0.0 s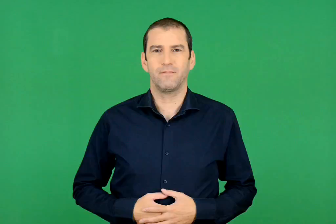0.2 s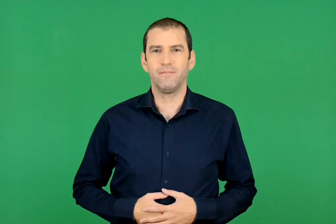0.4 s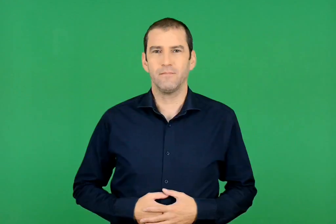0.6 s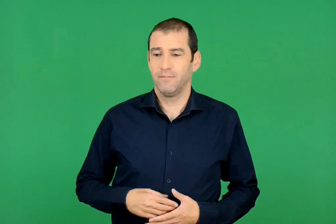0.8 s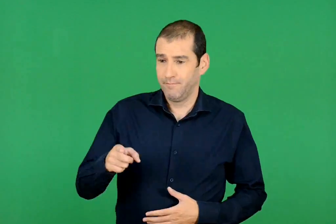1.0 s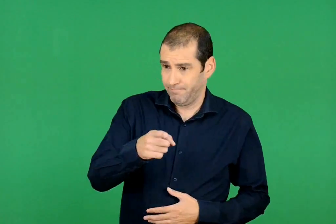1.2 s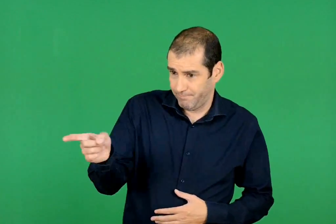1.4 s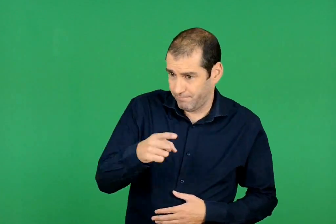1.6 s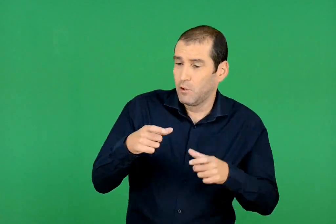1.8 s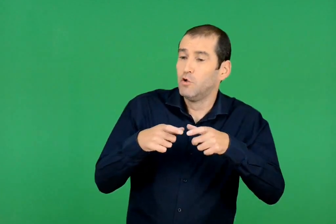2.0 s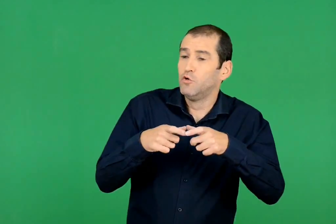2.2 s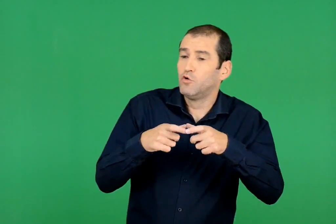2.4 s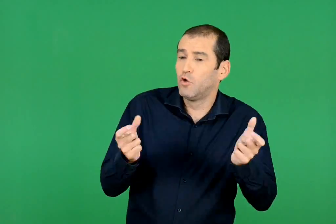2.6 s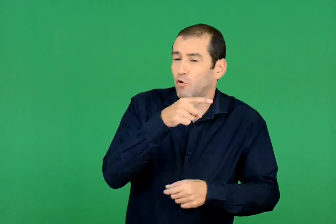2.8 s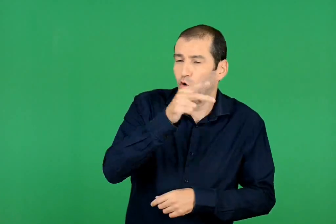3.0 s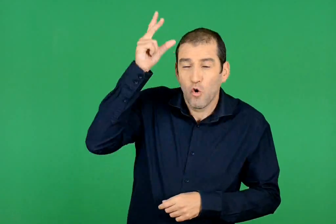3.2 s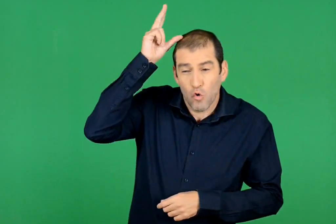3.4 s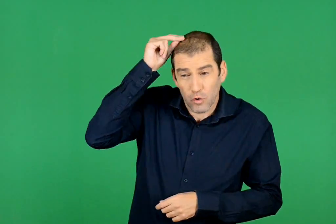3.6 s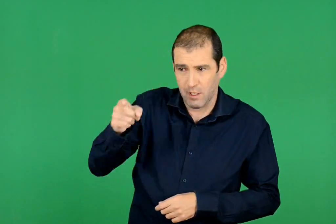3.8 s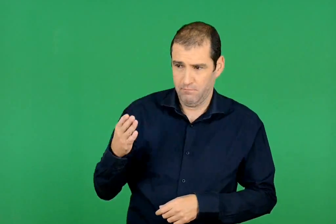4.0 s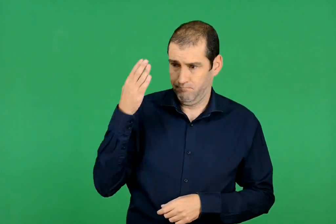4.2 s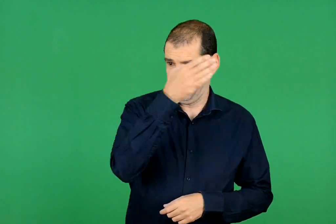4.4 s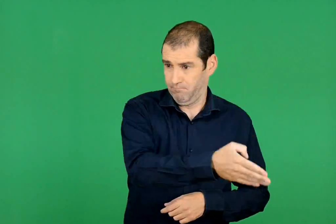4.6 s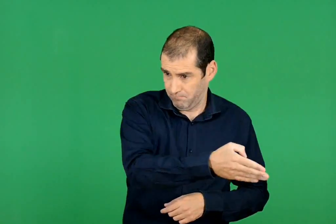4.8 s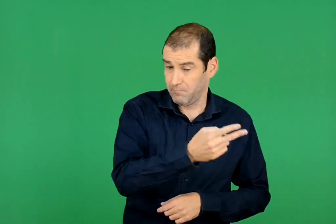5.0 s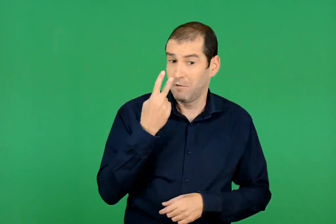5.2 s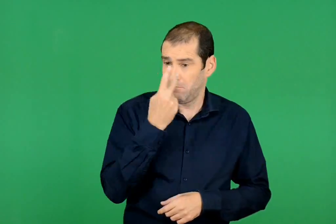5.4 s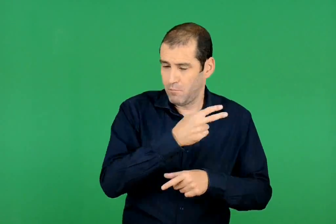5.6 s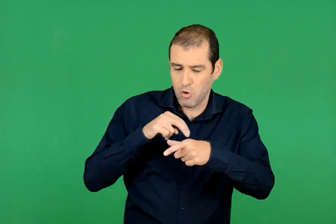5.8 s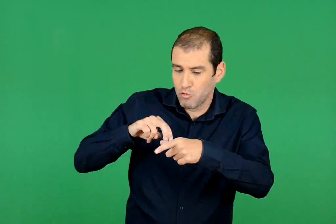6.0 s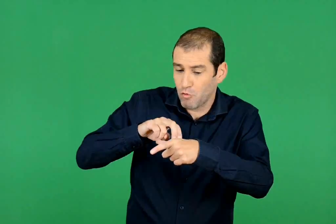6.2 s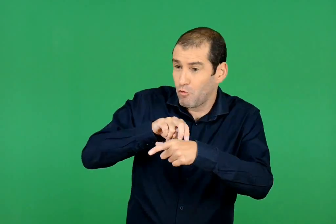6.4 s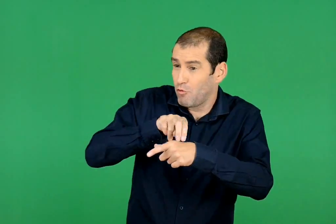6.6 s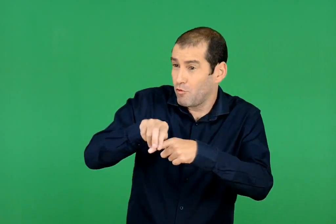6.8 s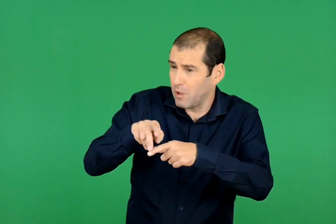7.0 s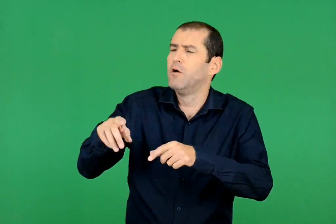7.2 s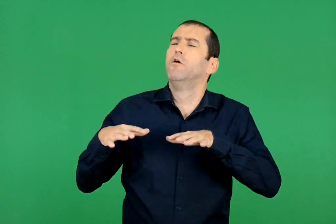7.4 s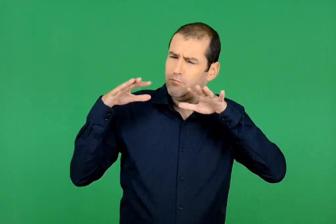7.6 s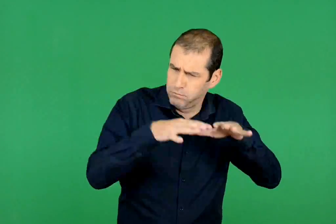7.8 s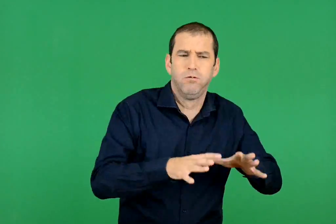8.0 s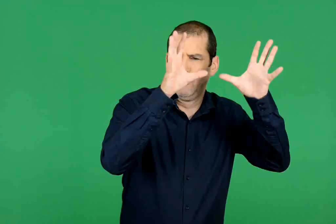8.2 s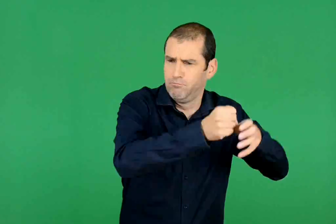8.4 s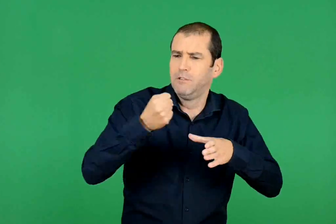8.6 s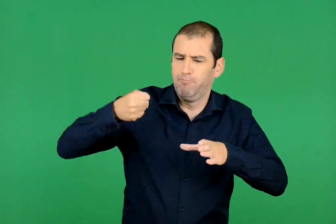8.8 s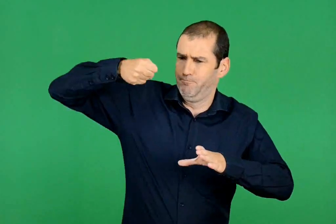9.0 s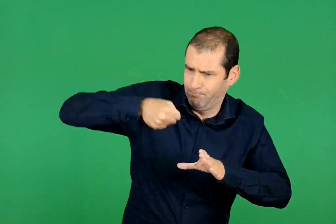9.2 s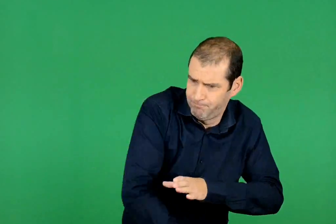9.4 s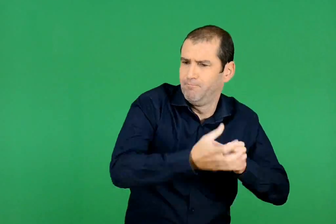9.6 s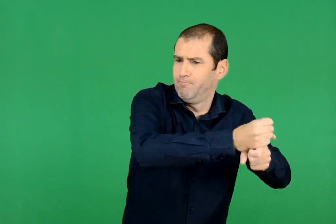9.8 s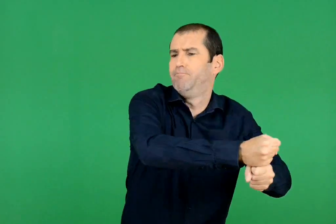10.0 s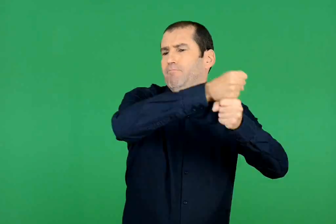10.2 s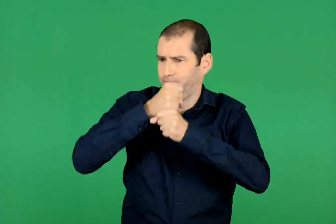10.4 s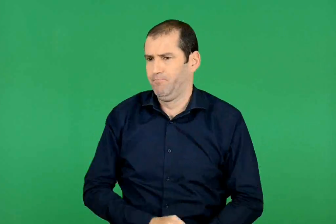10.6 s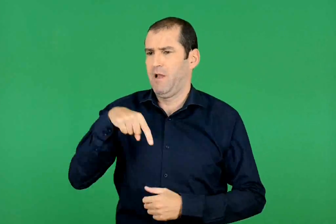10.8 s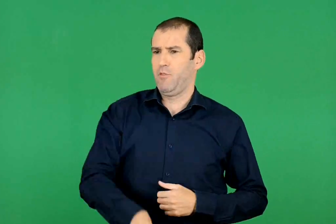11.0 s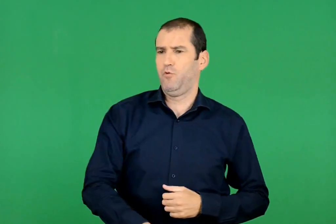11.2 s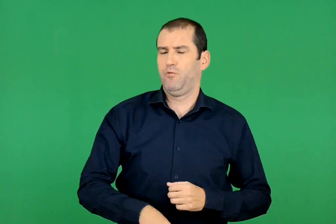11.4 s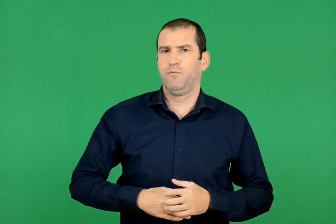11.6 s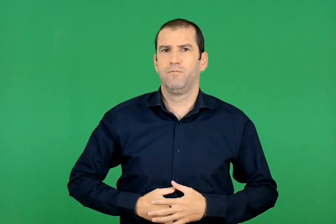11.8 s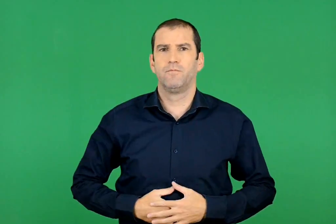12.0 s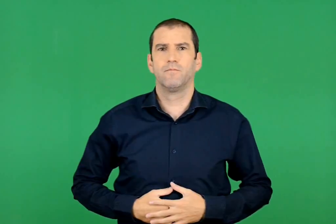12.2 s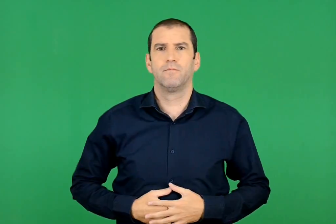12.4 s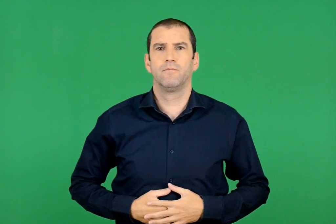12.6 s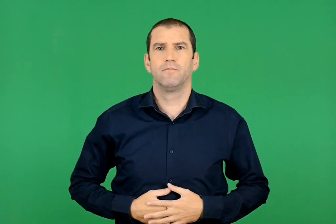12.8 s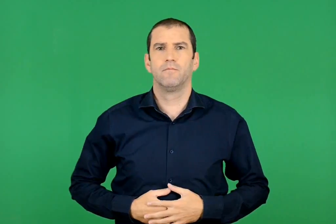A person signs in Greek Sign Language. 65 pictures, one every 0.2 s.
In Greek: πηγαίνετε στο σχολείο της λουκίας. μόλις τη δείτε να στρίβει τη γωνία , ριχτείτε της , αρπάξτε την και κουβαλήστε την εδώ
